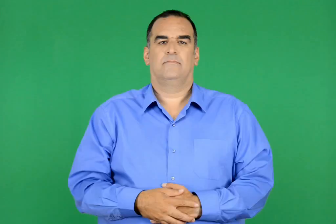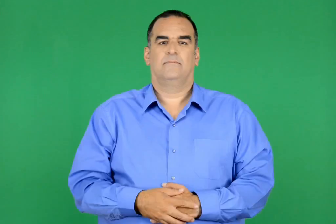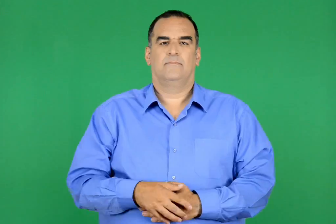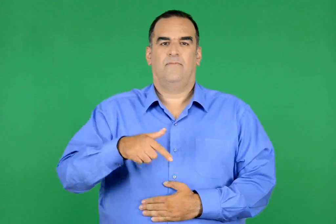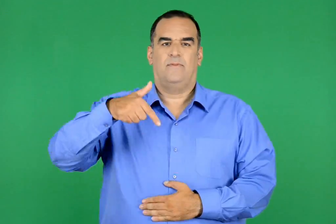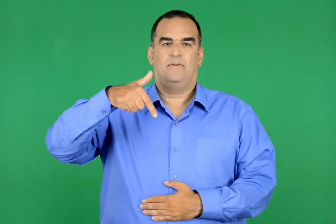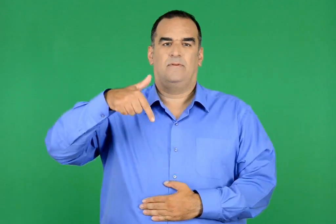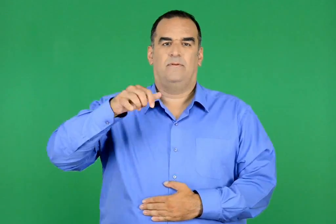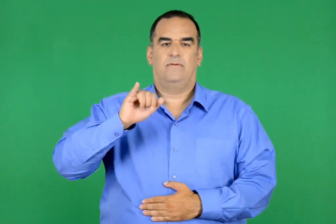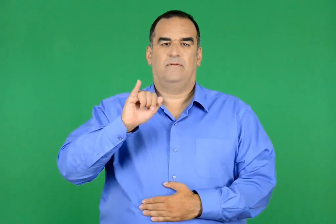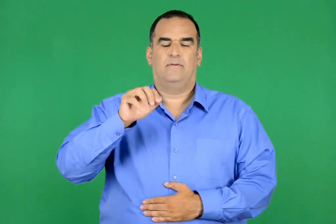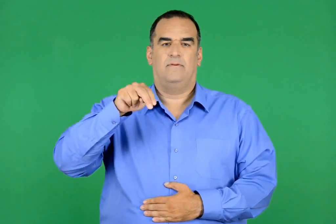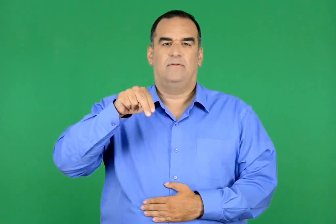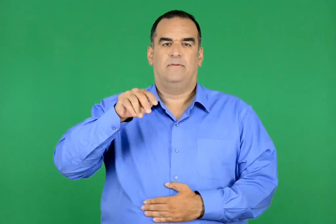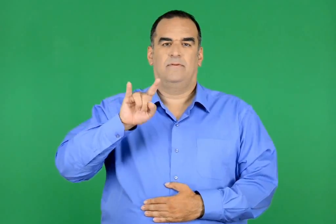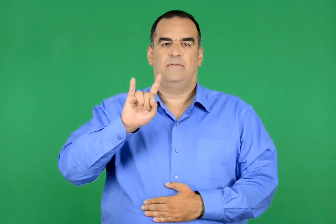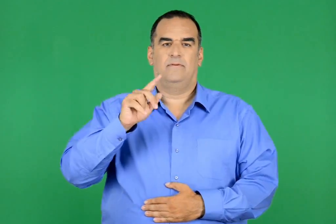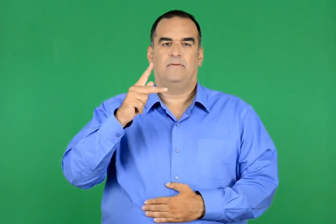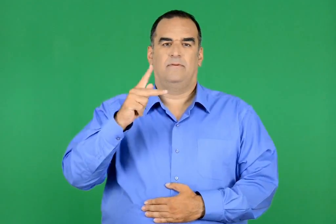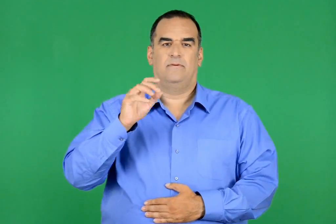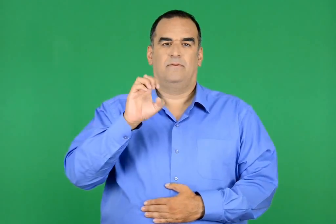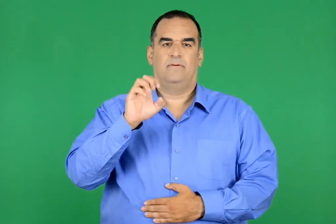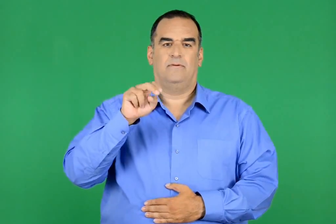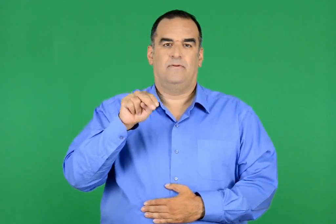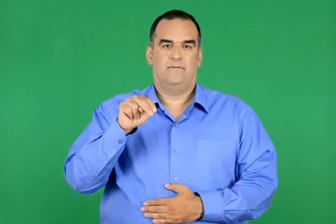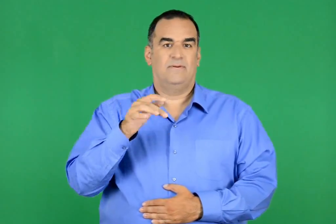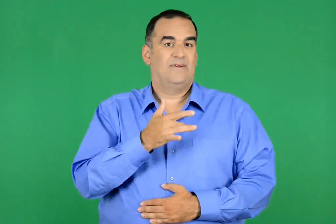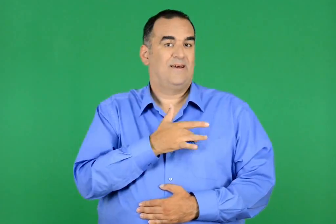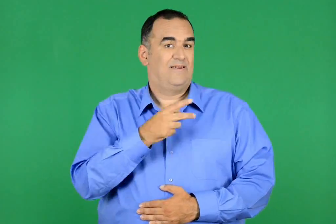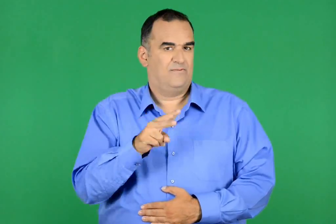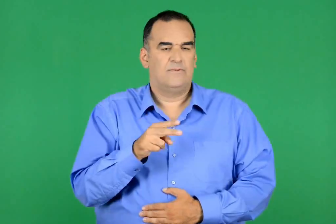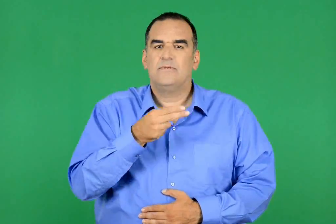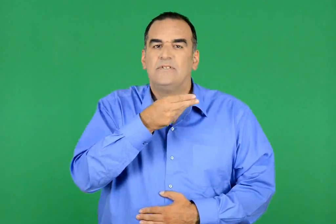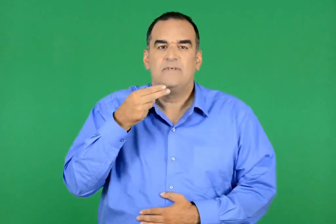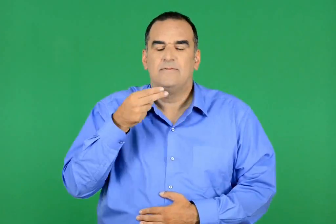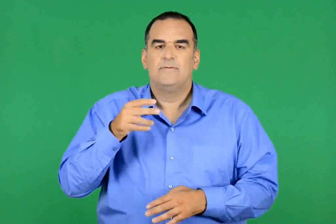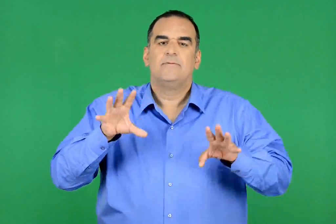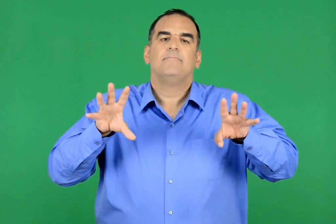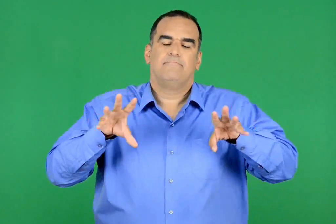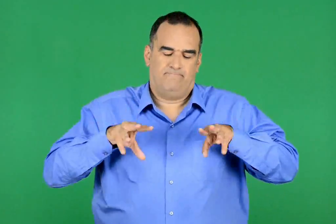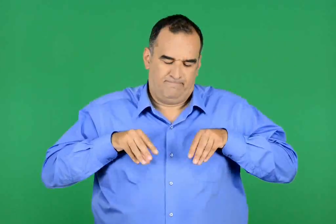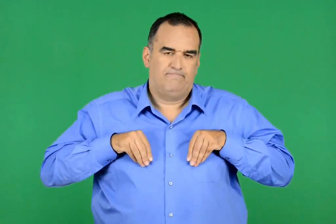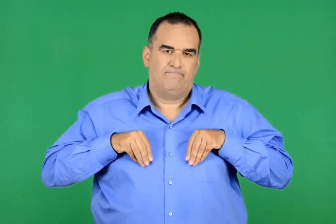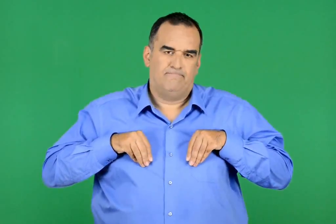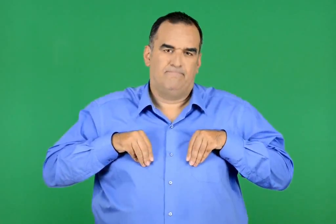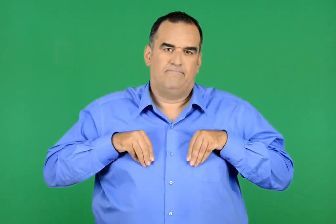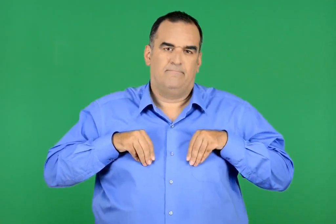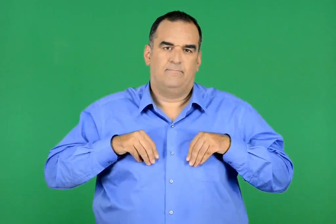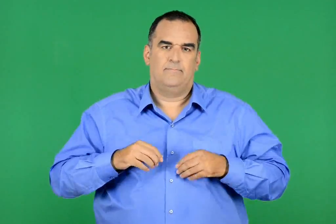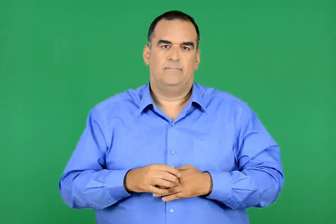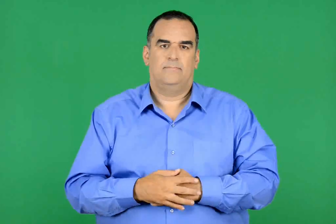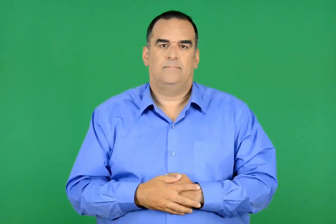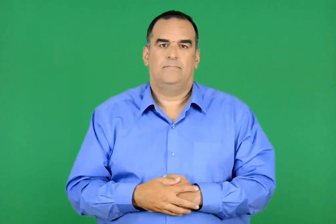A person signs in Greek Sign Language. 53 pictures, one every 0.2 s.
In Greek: γίνηκε η καρδιά του ήρθε στα συγκαλά του
